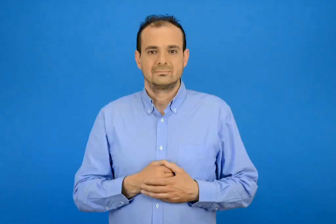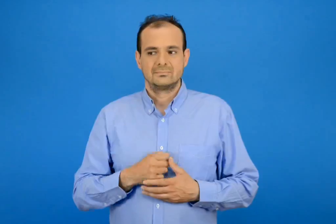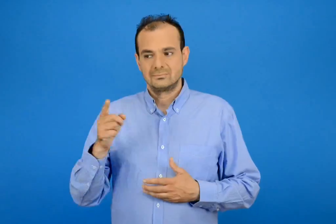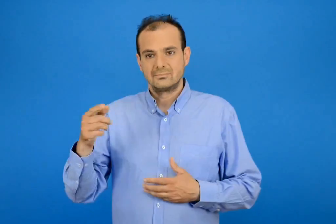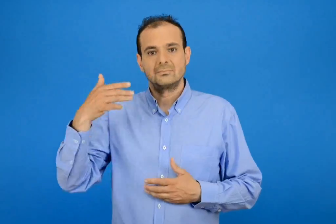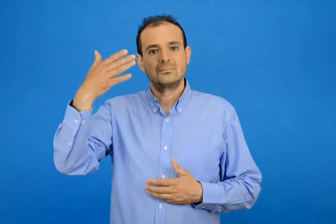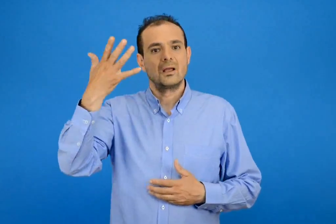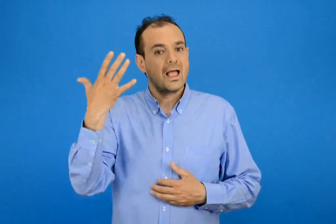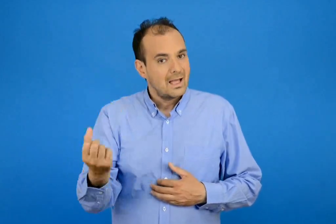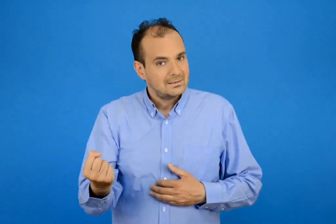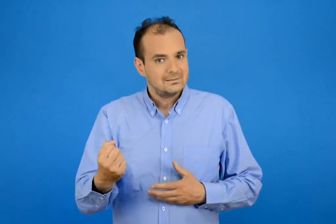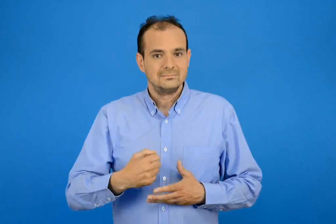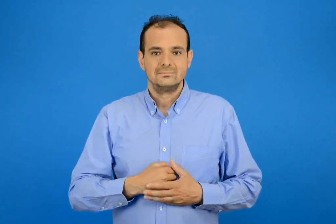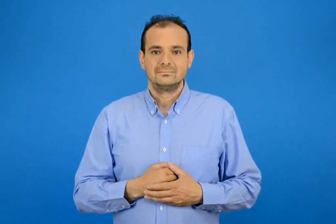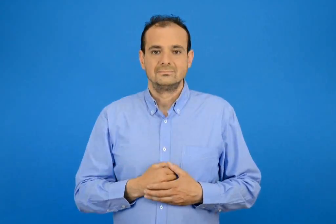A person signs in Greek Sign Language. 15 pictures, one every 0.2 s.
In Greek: θα έχει
